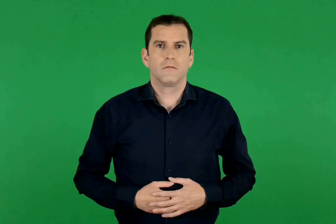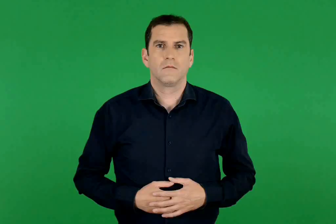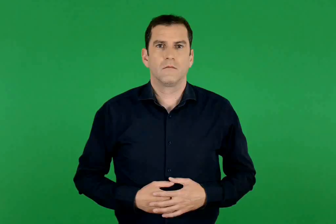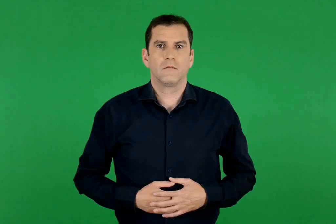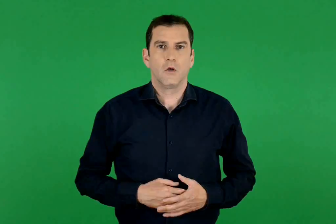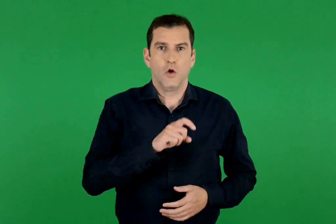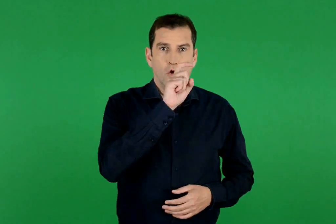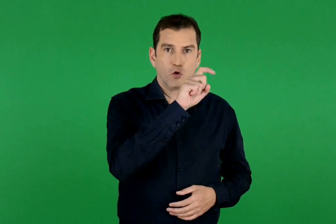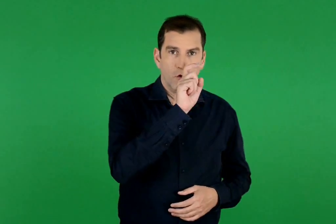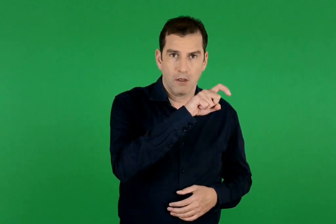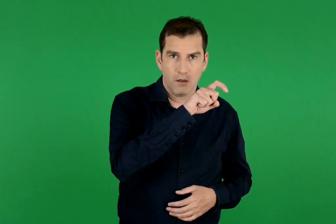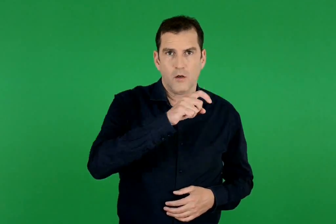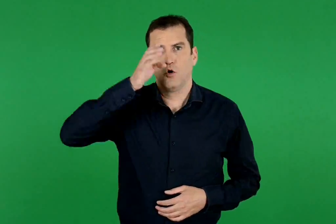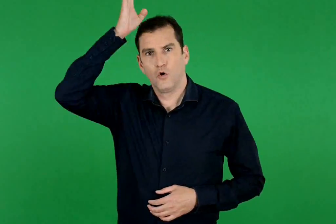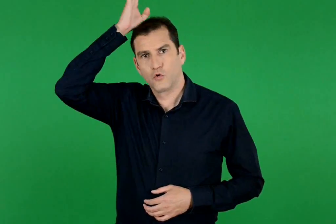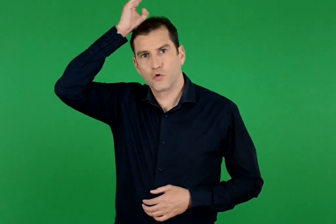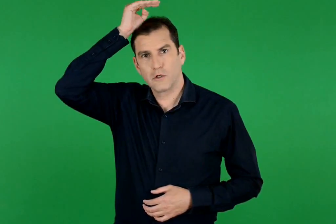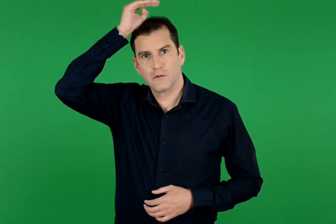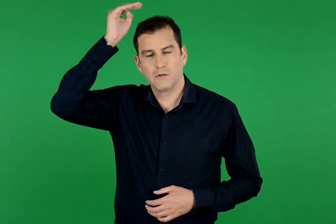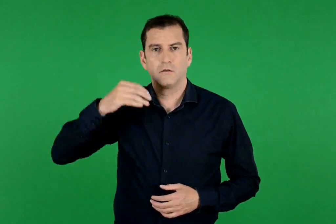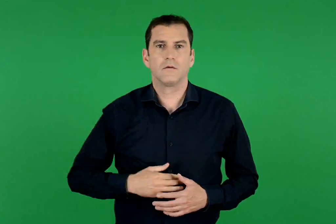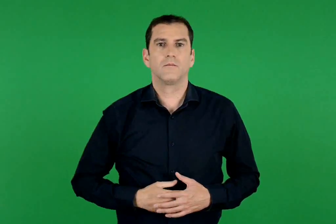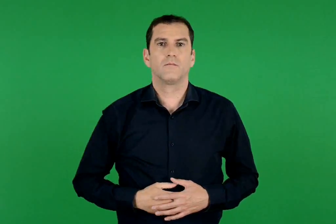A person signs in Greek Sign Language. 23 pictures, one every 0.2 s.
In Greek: κότα κόκορας
